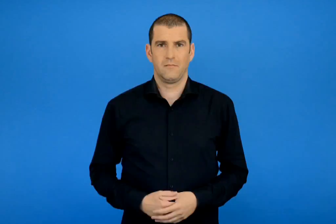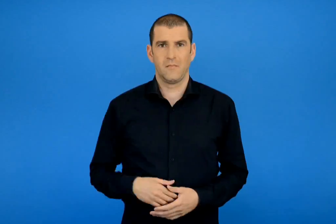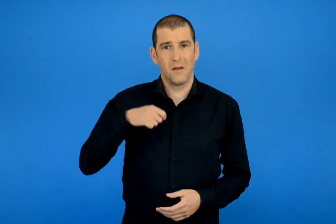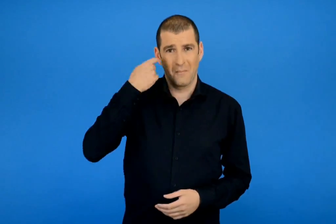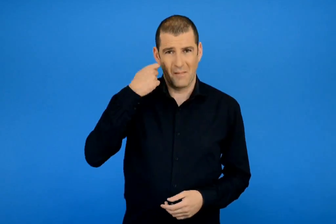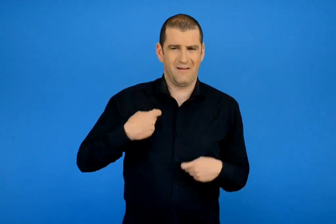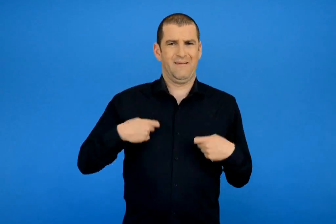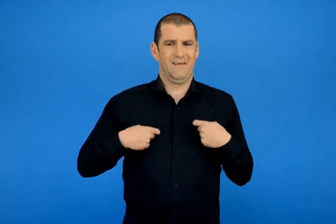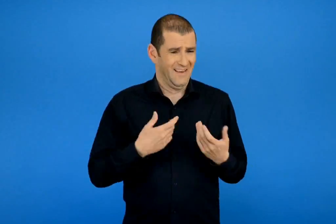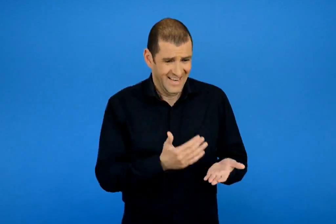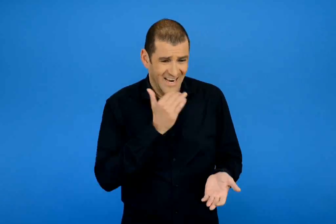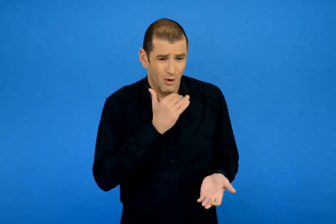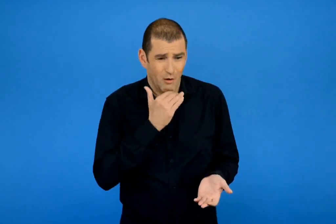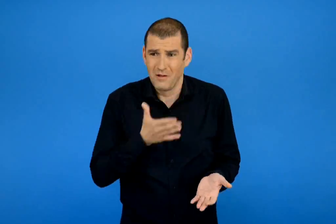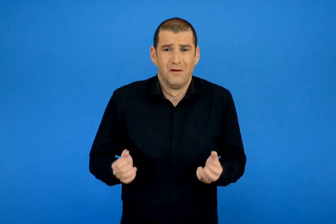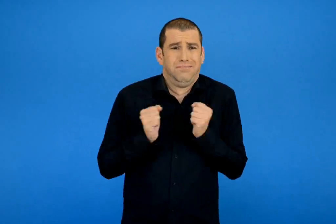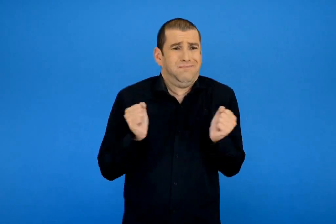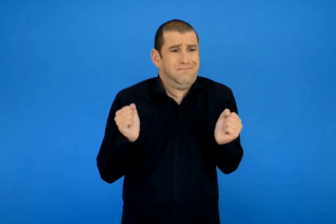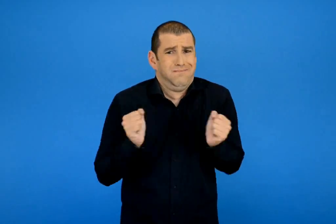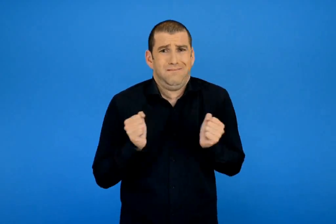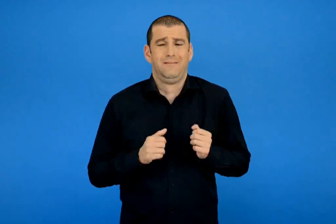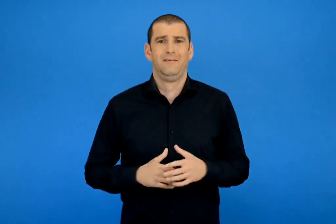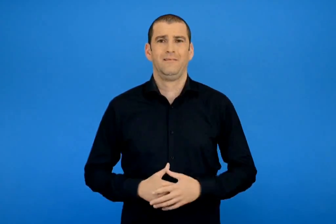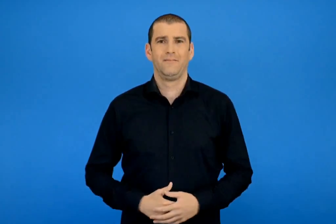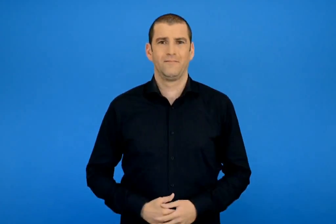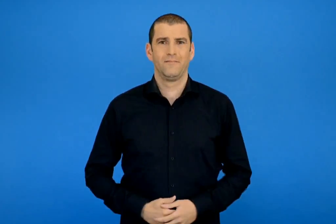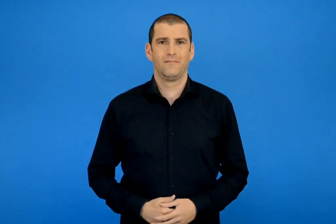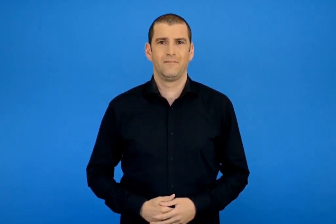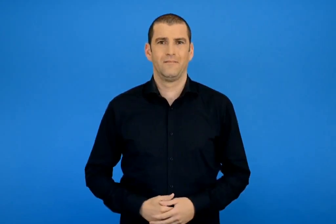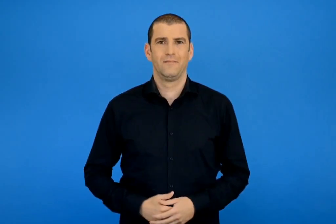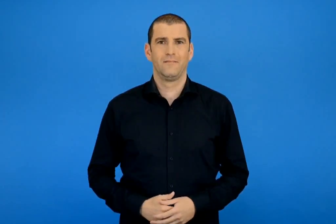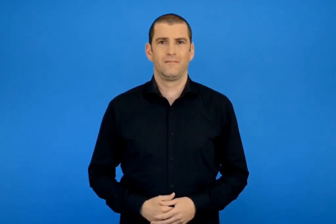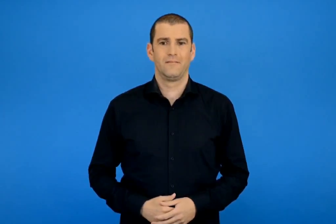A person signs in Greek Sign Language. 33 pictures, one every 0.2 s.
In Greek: κάνε γρηγορά επιτέλους ξεπαγιάσαμε διαμαρτυρήθηκε η μαμά
